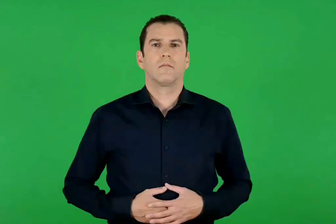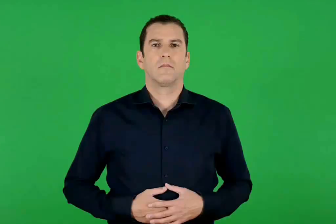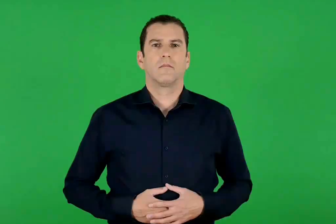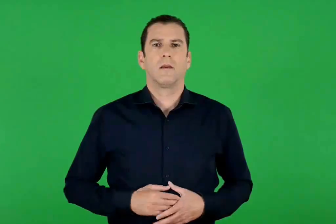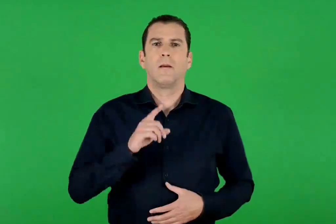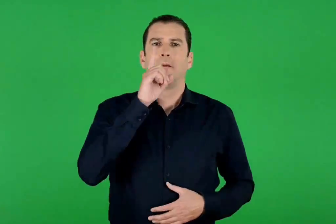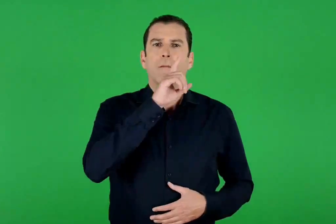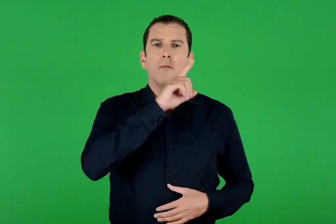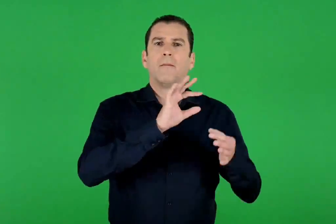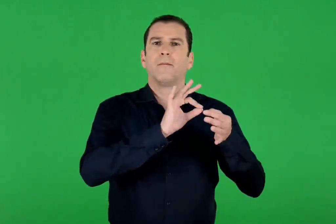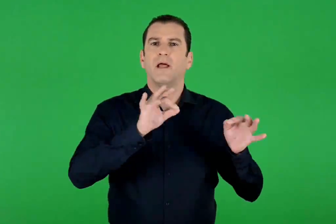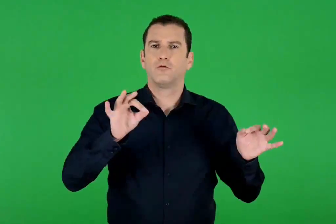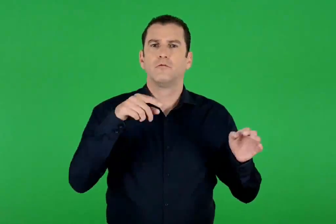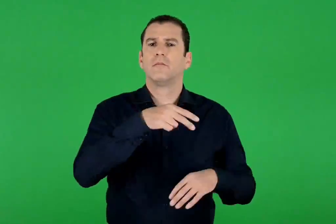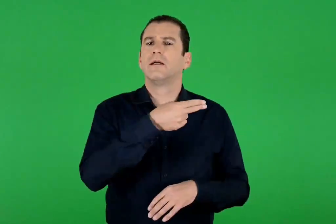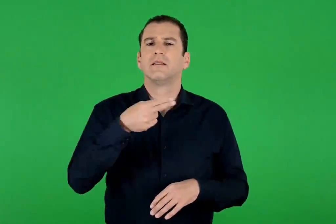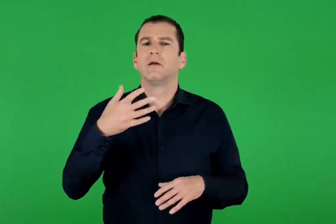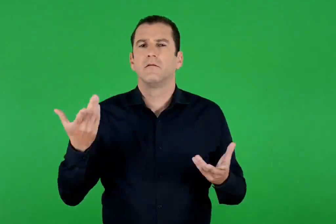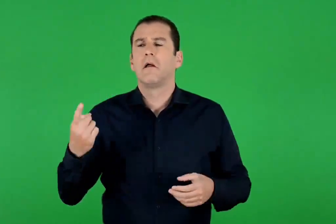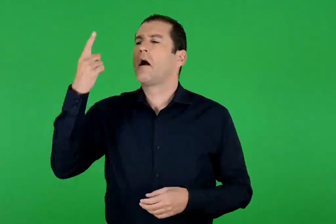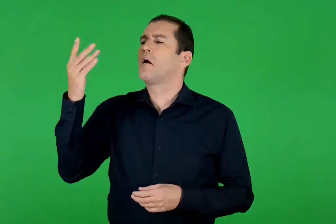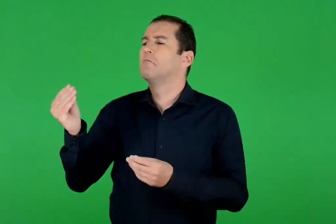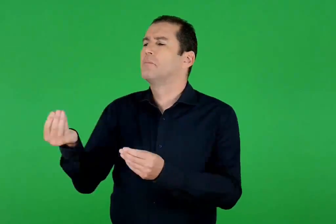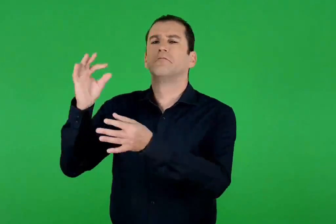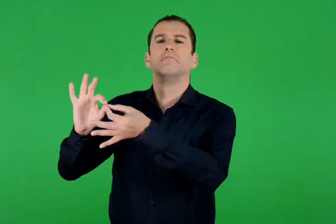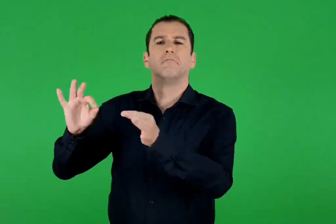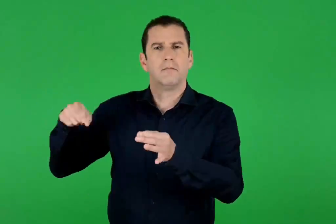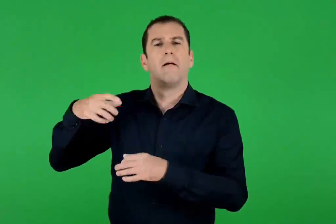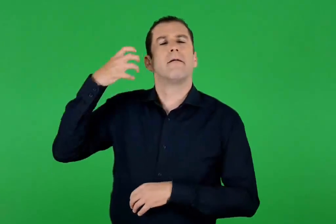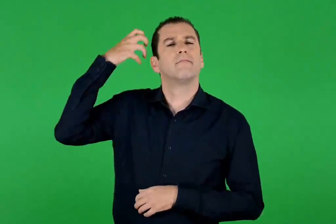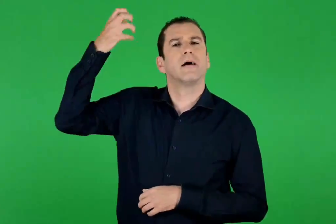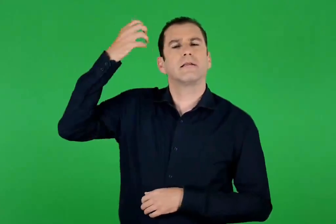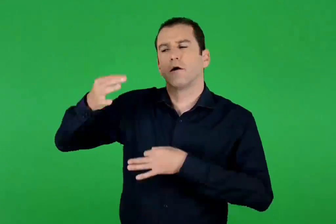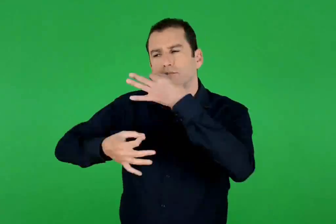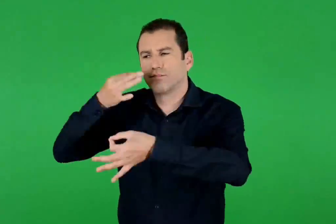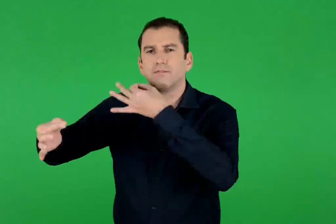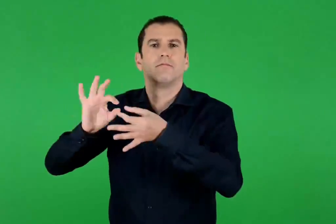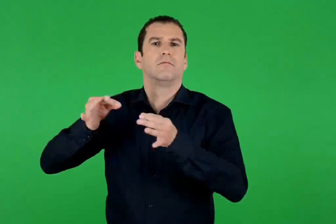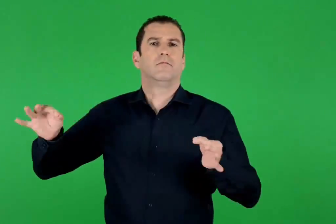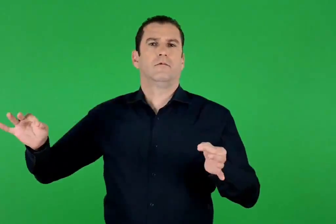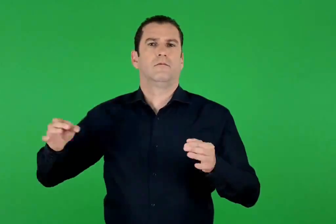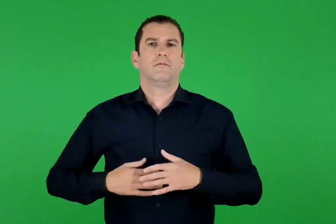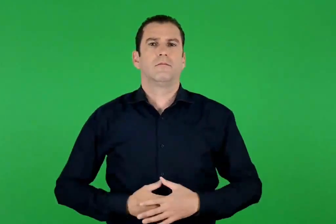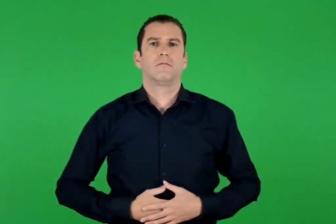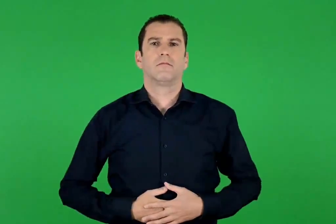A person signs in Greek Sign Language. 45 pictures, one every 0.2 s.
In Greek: μύθος φανταστική διήγηση που εξηγεί ένα γεγονός
